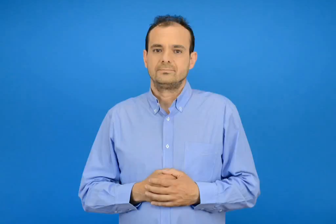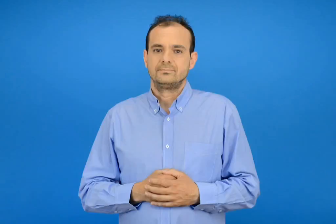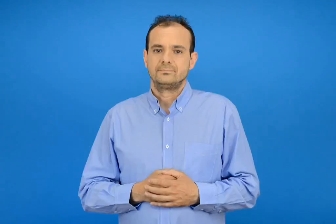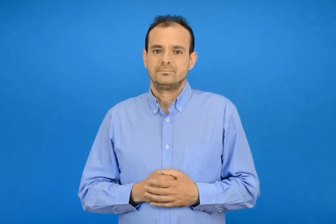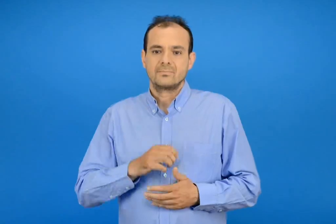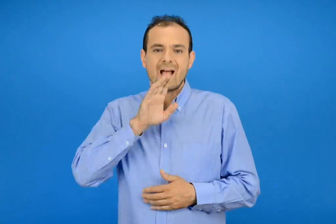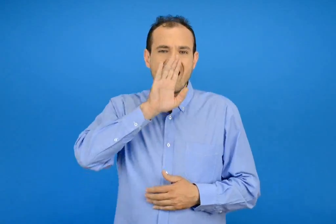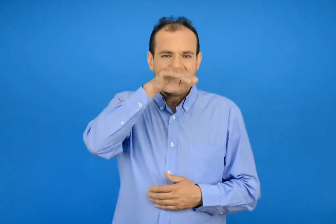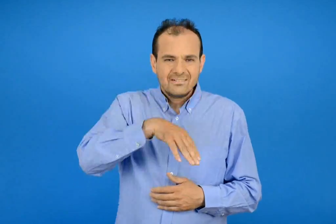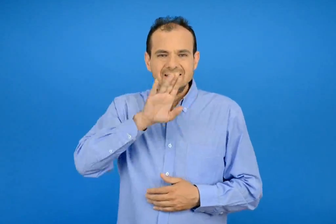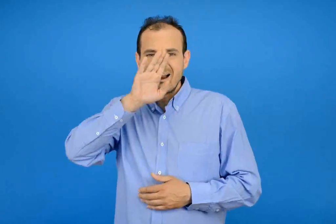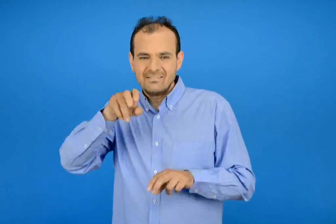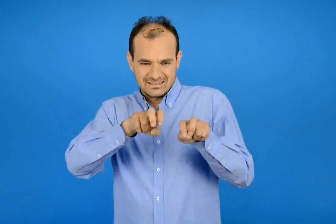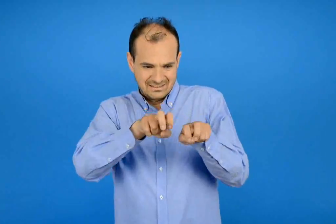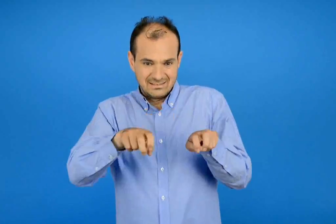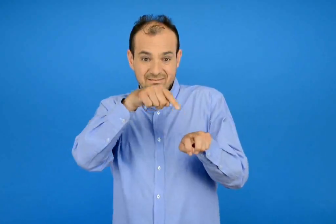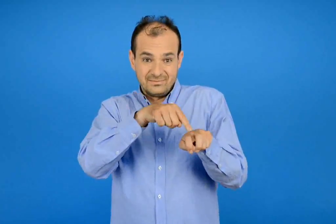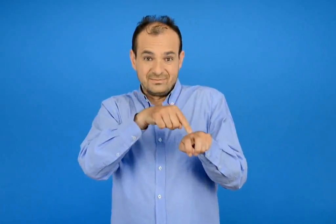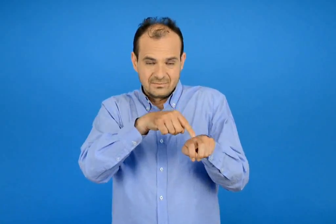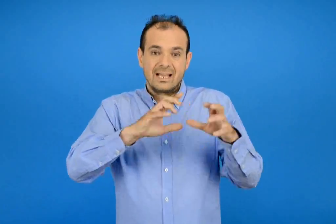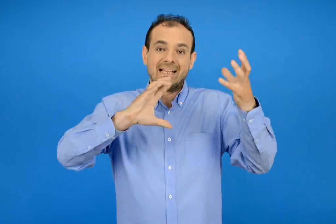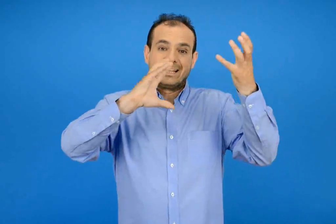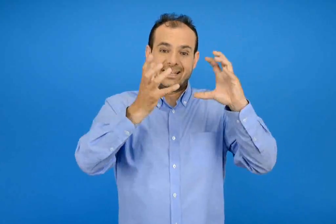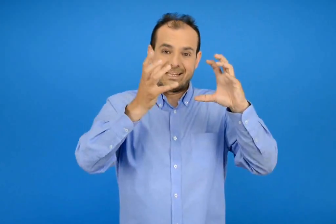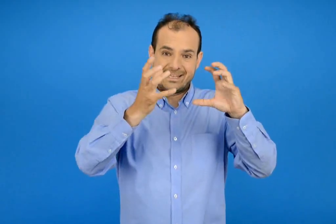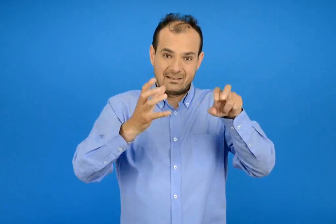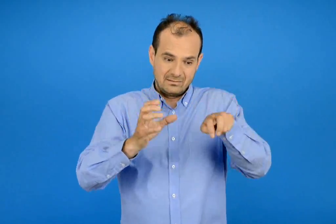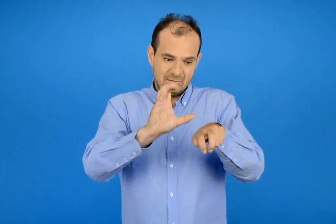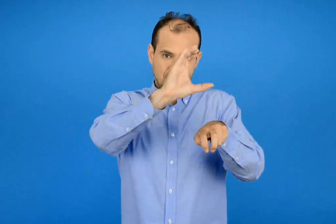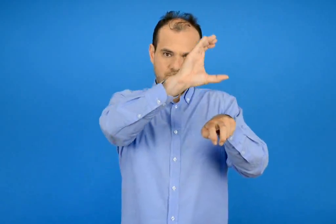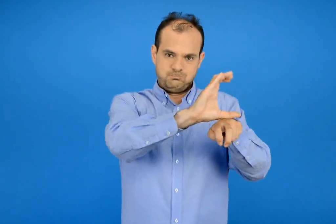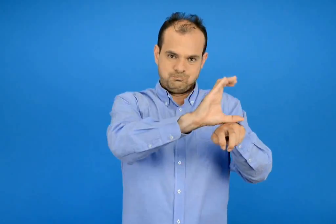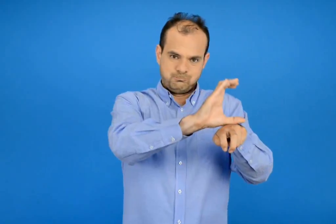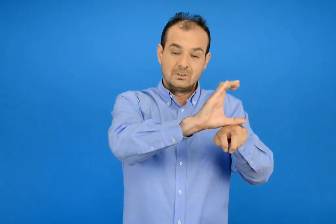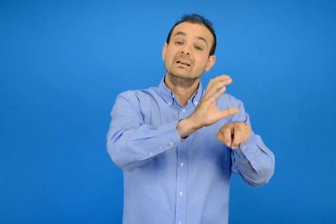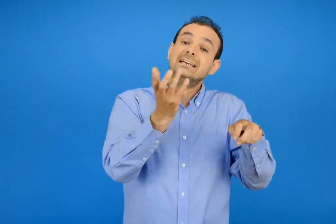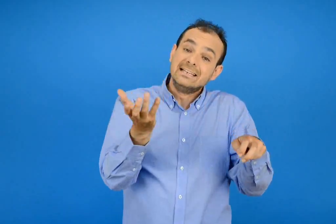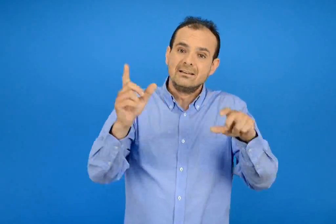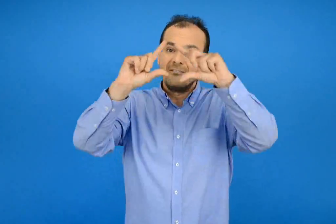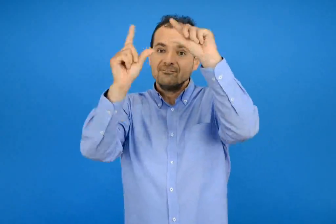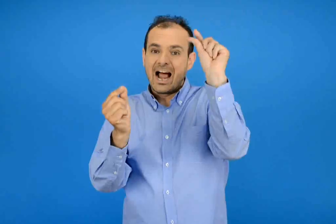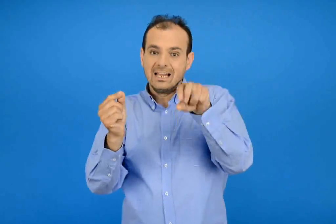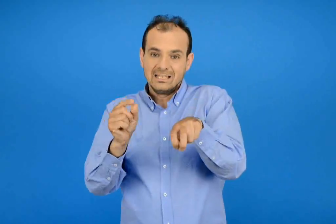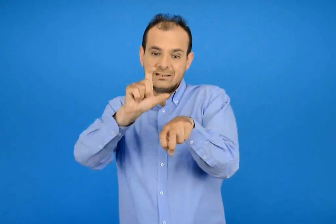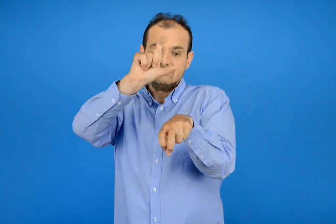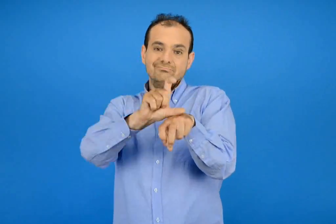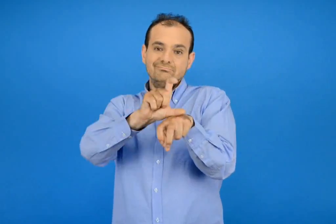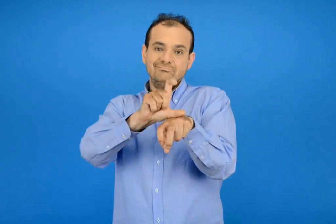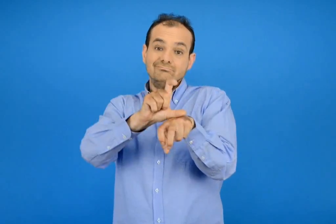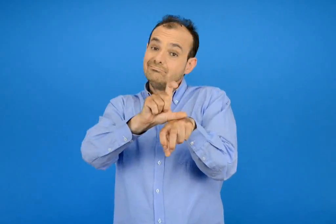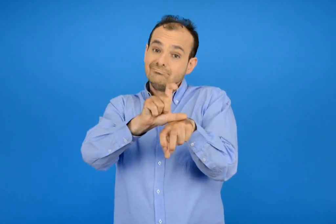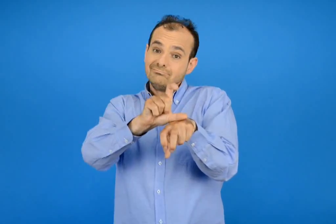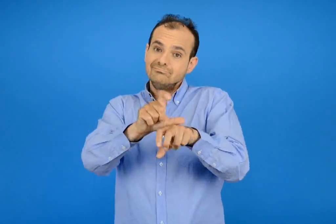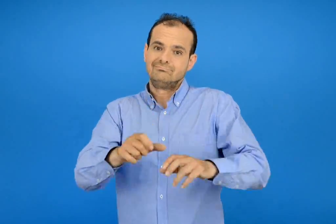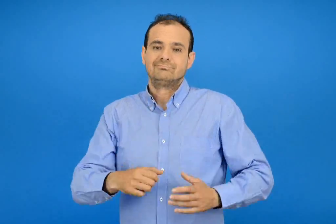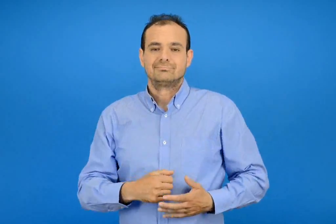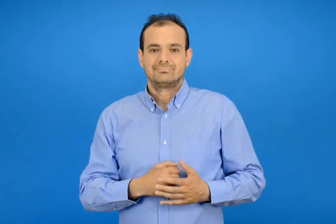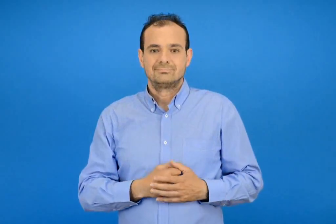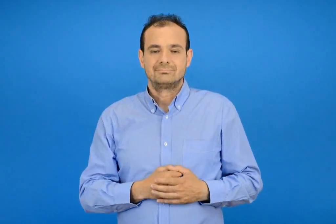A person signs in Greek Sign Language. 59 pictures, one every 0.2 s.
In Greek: τι κουβαλούσαν οι ελέφαντες τη γη η το φεγγάρι ;
